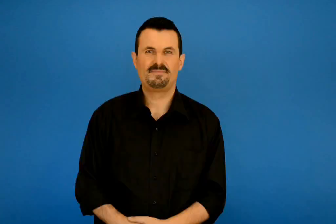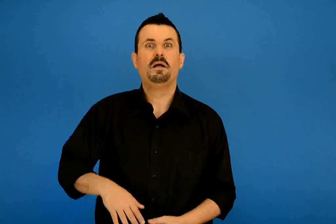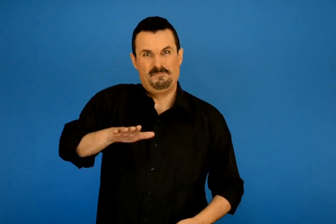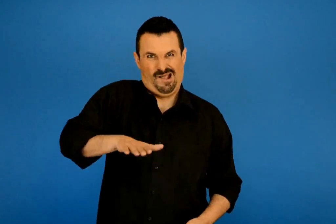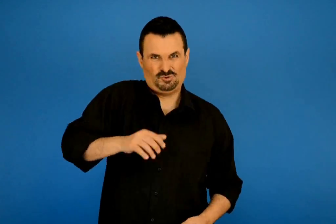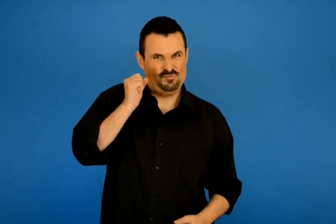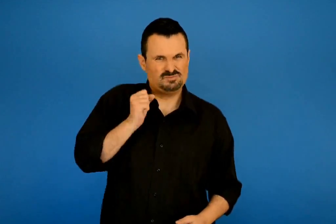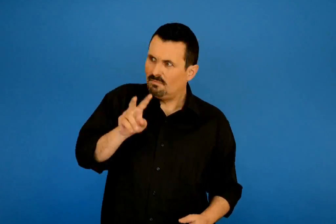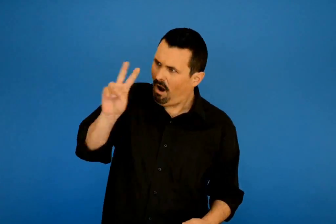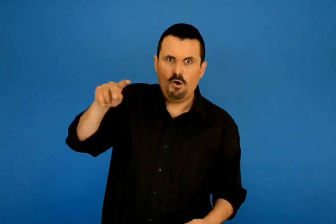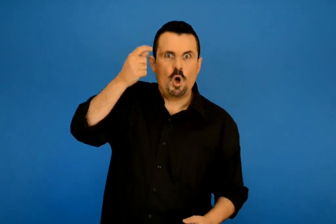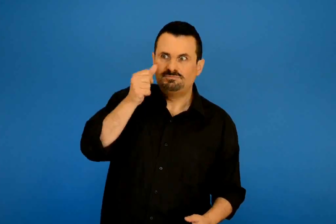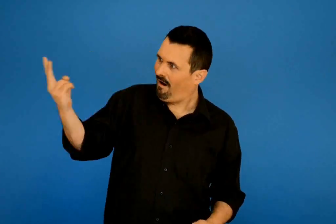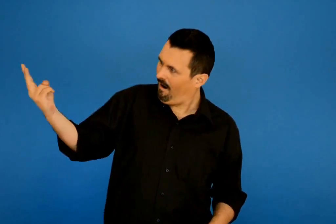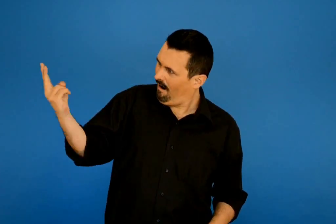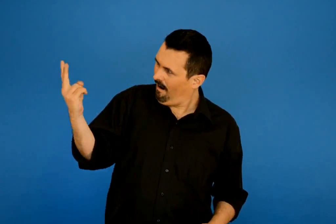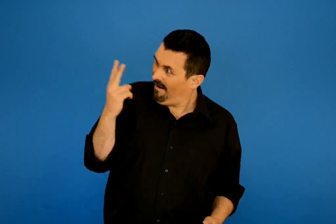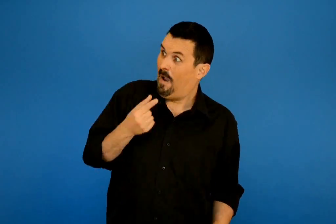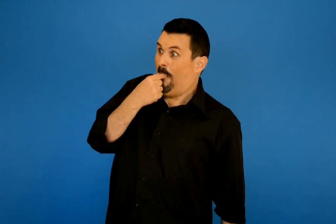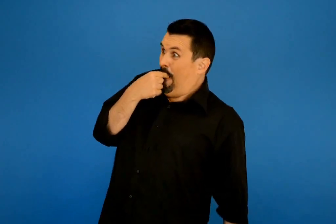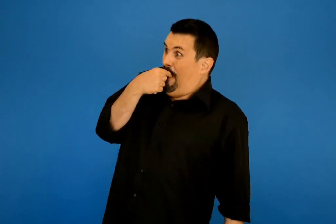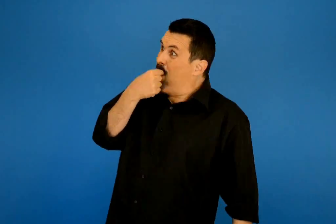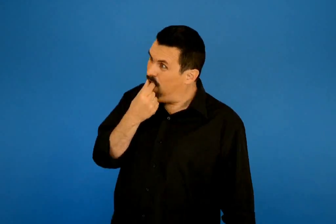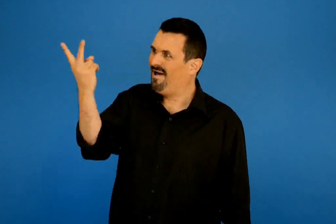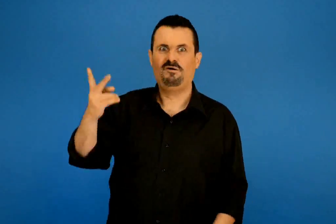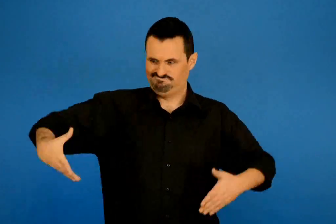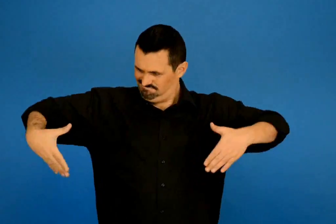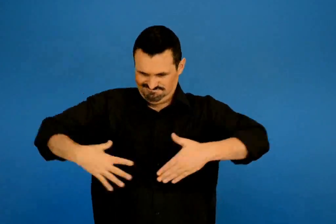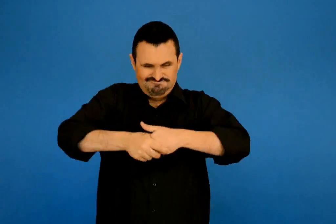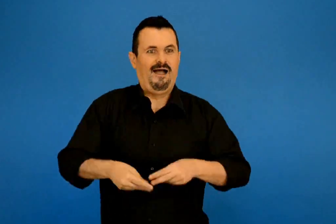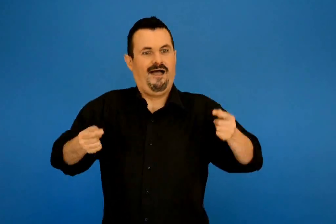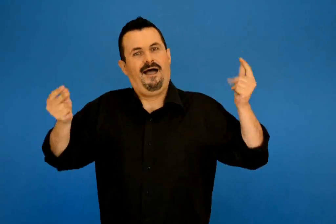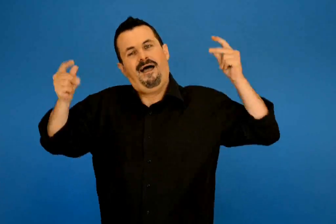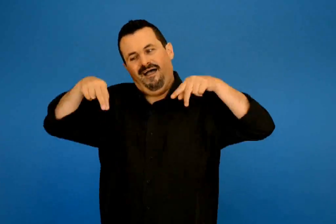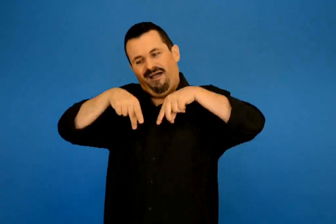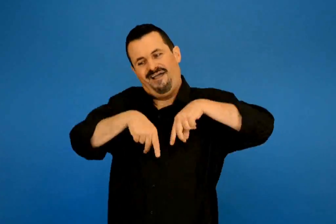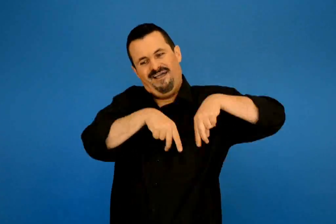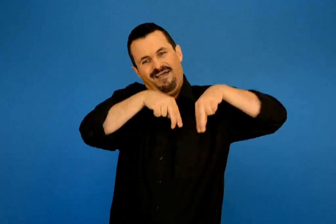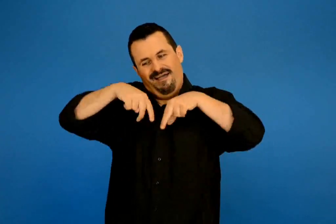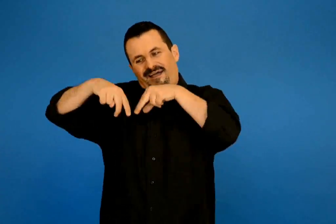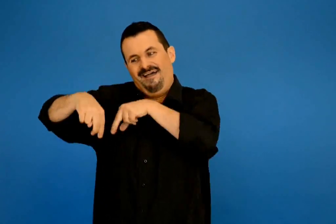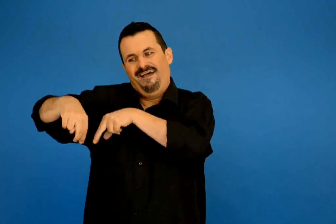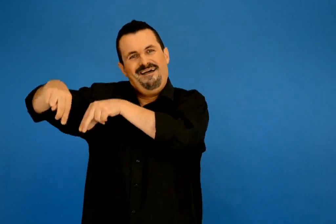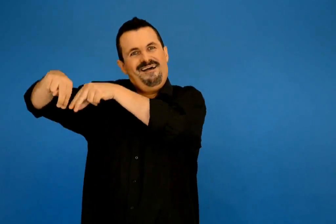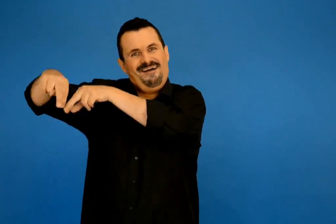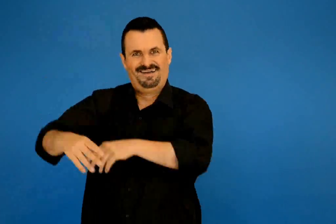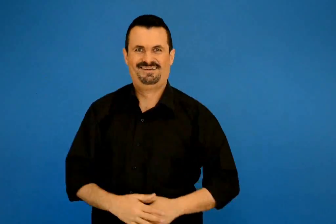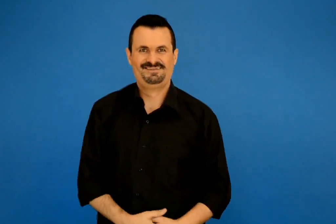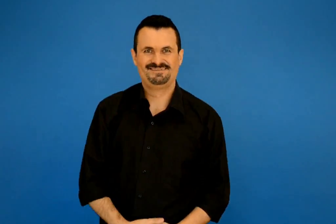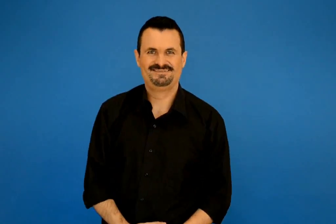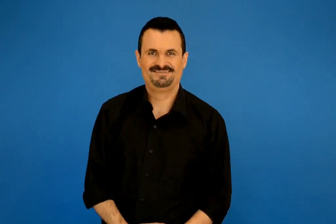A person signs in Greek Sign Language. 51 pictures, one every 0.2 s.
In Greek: ο μικρός βλέποντας τους άρχισε να σφυρίζει και οι γονείς του έδωσαν τα χέρια και αρχίσαν να χορεύουν
